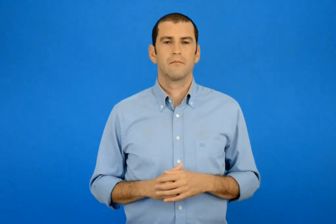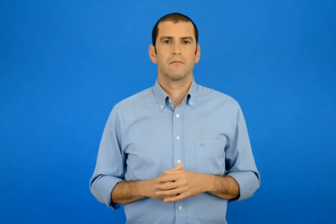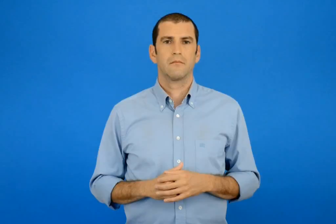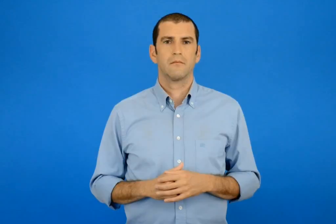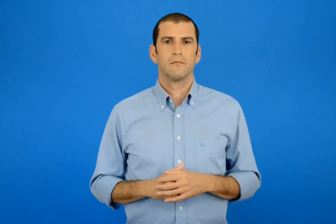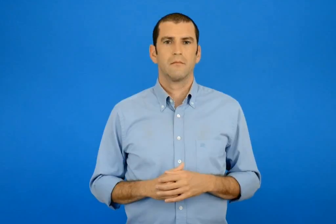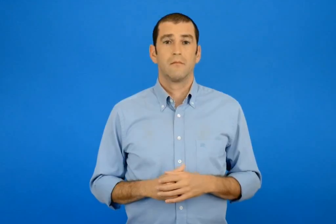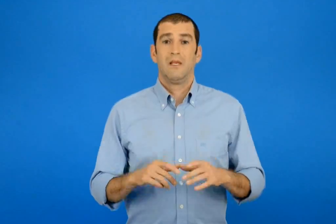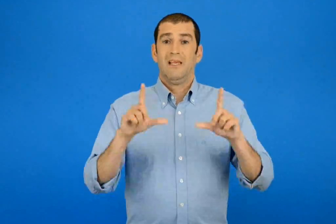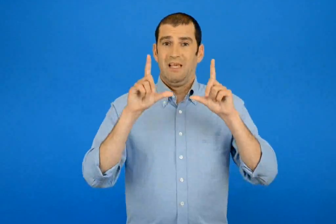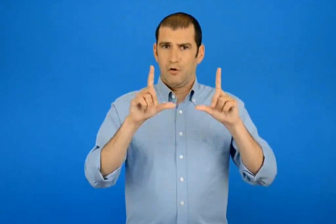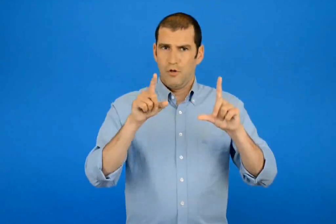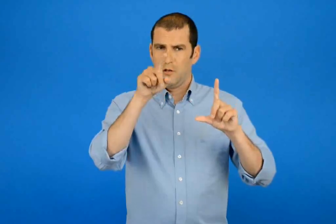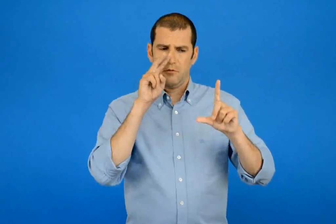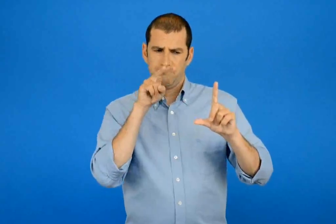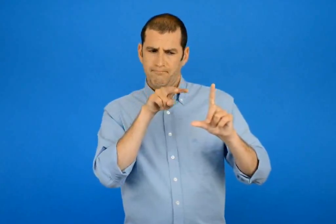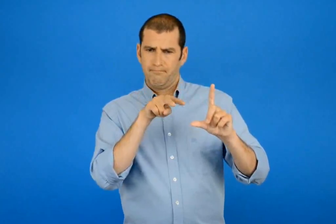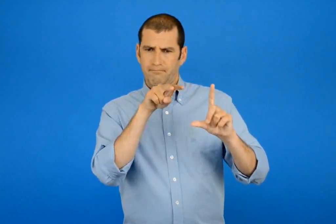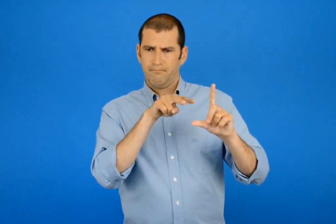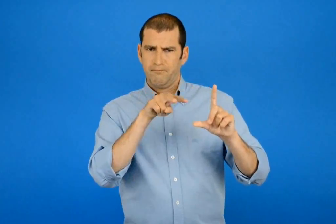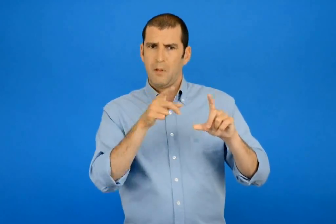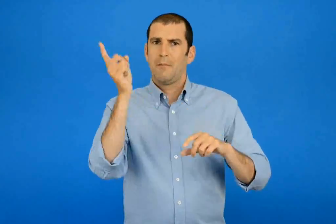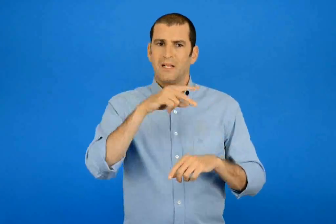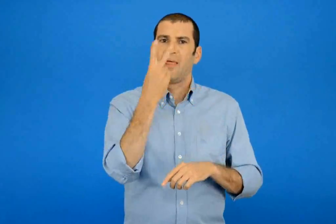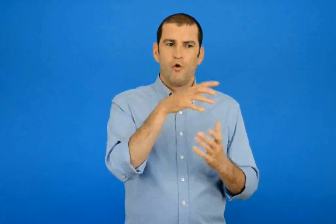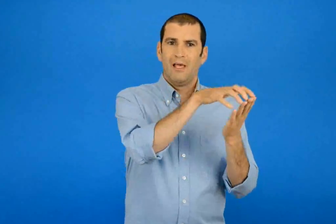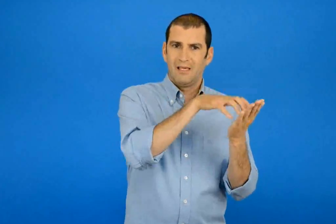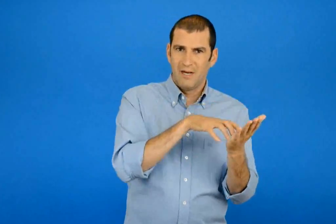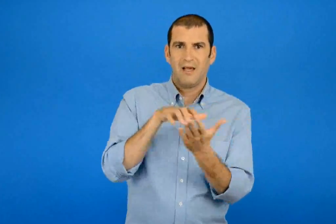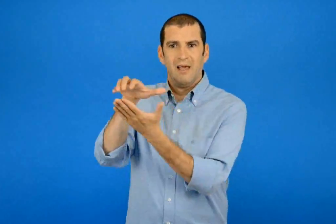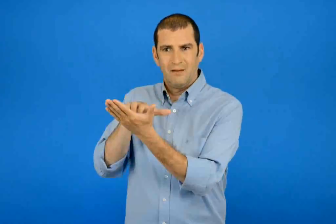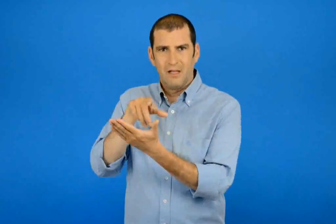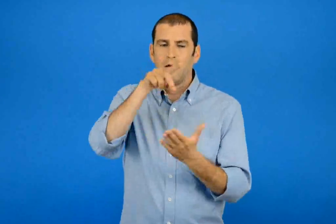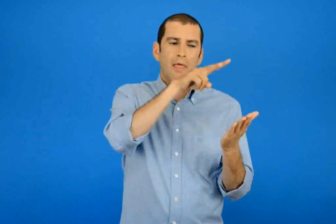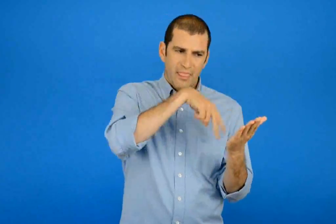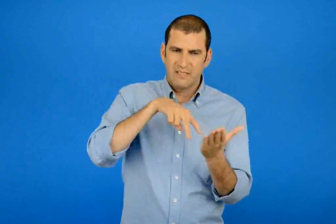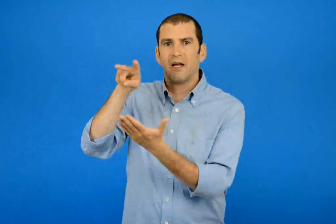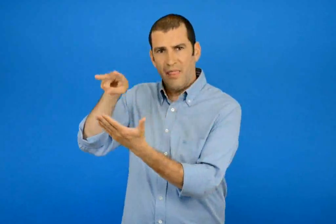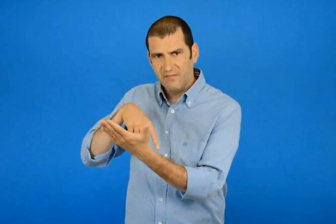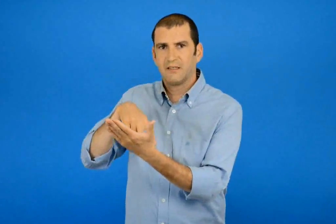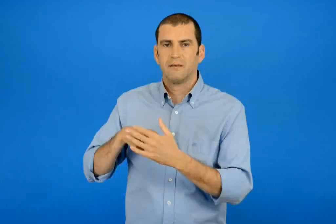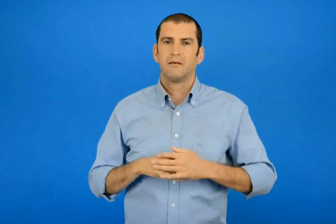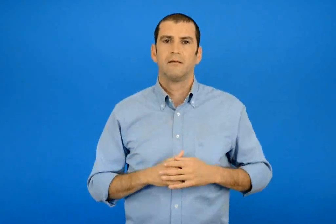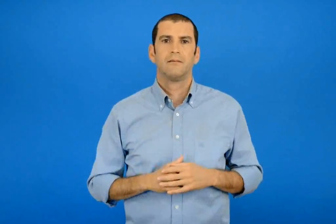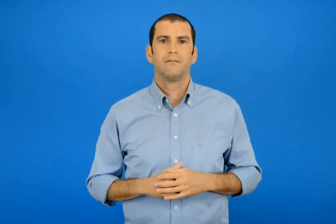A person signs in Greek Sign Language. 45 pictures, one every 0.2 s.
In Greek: παρατήρησε την εικόνα και διάβασε τα δύο κείμενα
